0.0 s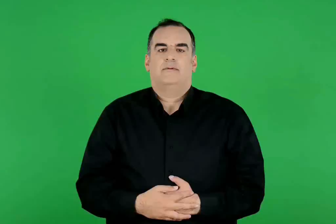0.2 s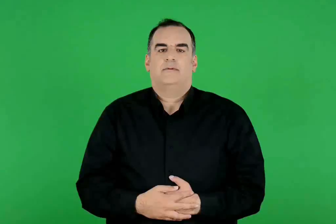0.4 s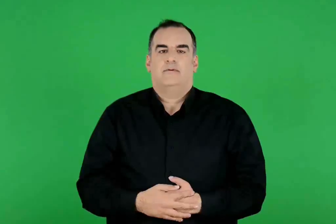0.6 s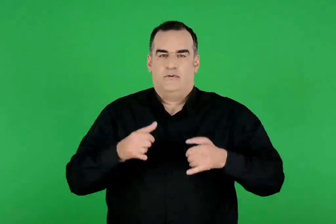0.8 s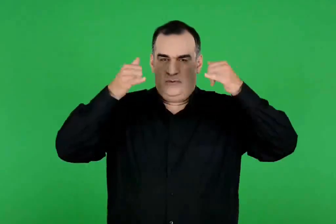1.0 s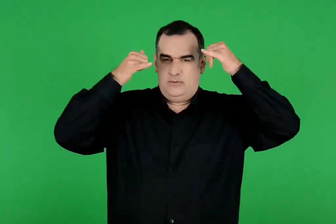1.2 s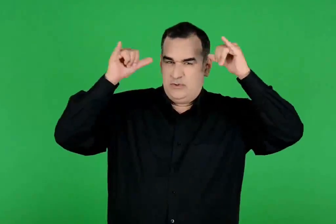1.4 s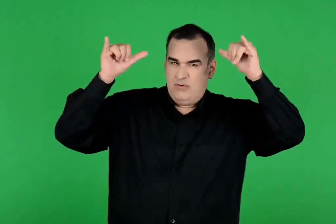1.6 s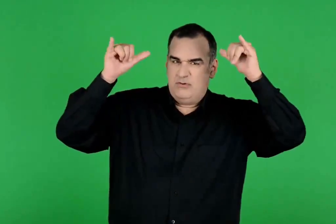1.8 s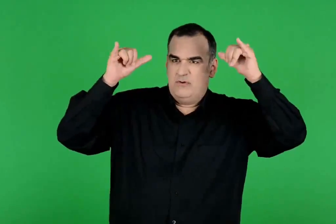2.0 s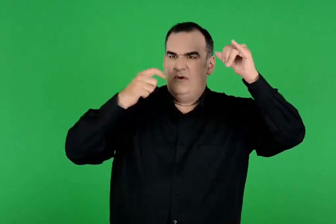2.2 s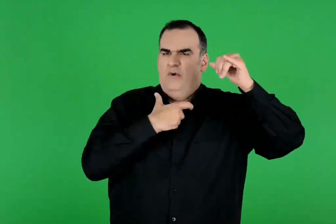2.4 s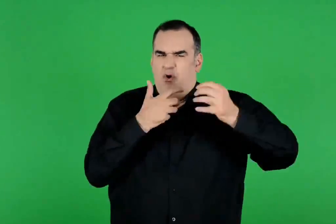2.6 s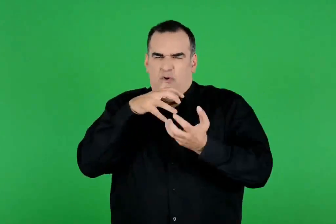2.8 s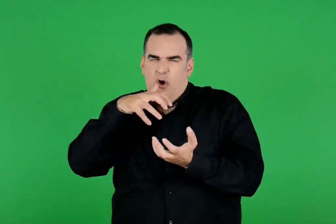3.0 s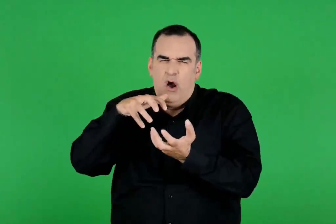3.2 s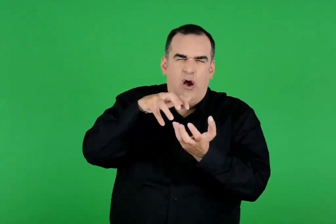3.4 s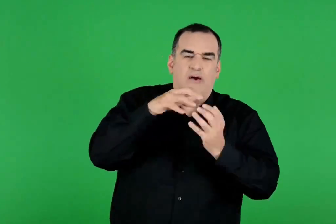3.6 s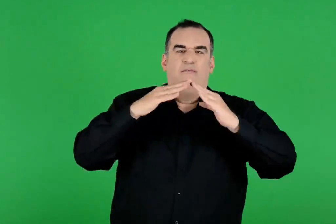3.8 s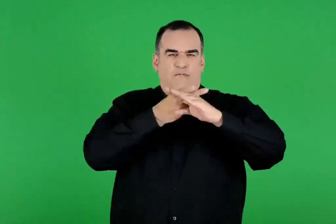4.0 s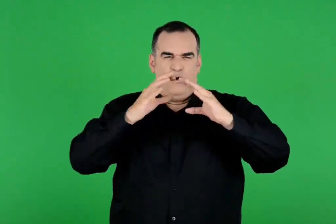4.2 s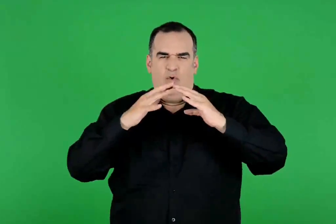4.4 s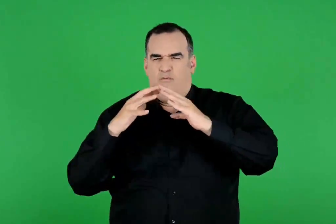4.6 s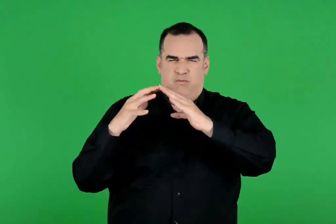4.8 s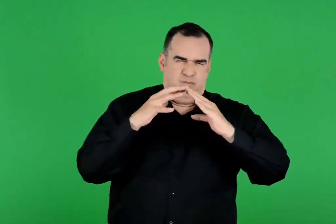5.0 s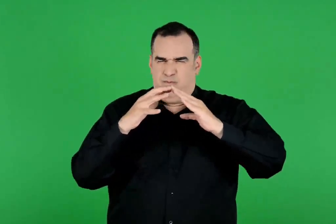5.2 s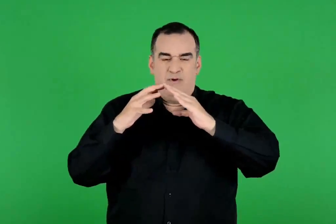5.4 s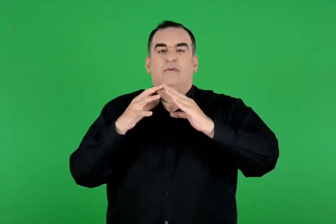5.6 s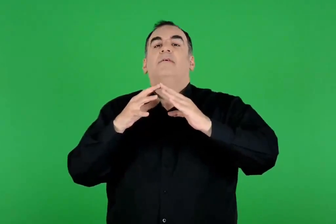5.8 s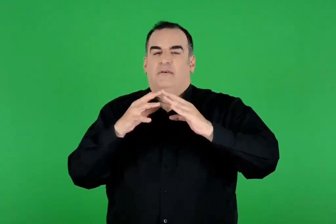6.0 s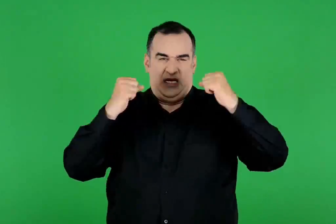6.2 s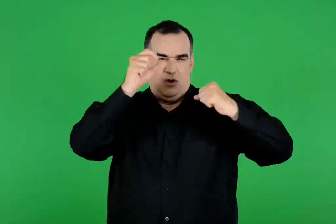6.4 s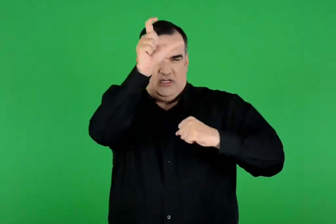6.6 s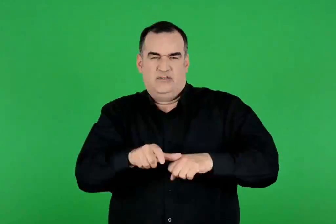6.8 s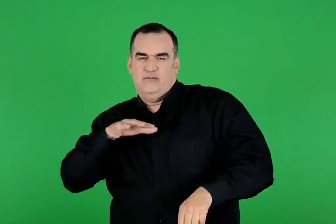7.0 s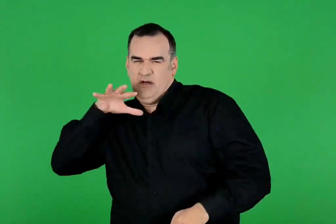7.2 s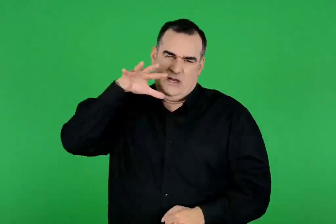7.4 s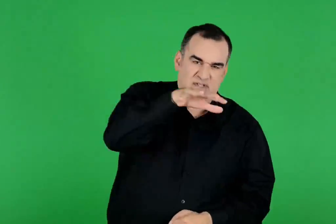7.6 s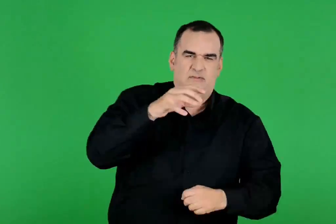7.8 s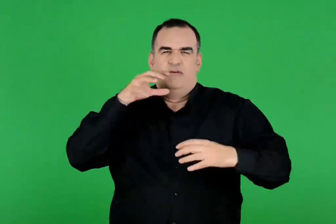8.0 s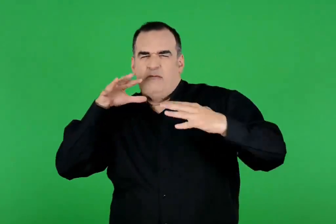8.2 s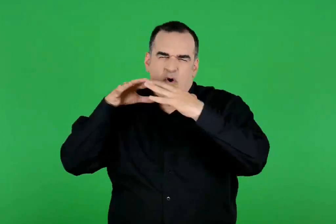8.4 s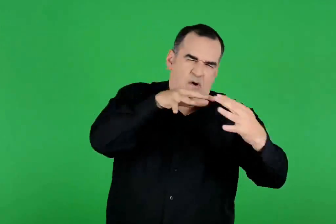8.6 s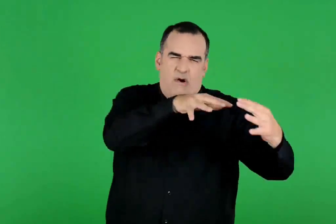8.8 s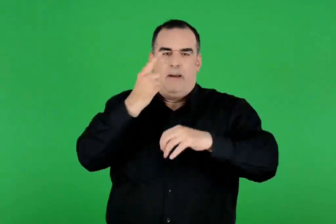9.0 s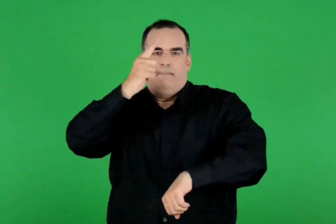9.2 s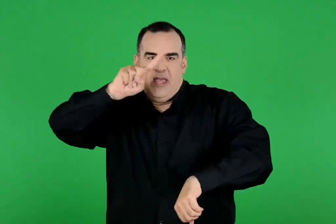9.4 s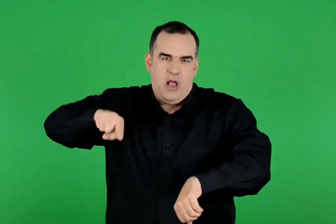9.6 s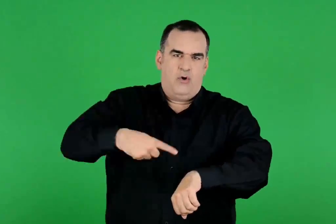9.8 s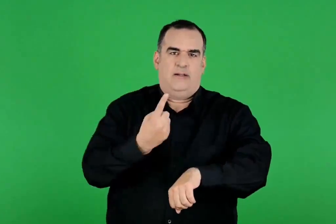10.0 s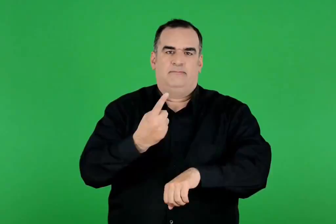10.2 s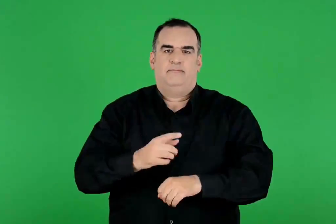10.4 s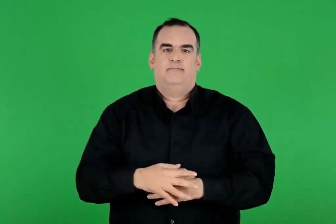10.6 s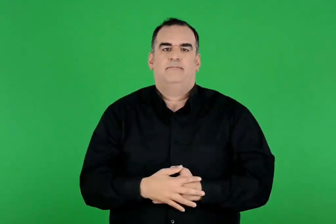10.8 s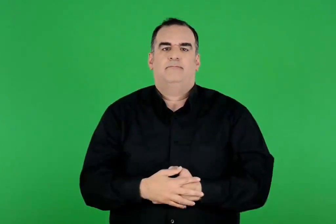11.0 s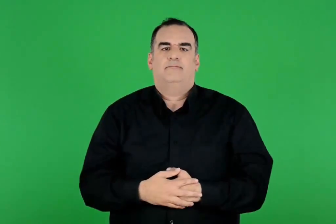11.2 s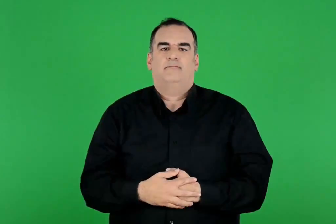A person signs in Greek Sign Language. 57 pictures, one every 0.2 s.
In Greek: το ζώο βρυχήθηκε και σείστηκε όλο το βουνό. όρμησε πάνω στον ήρωα και πάλευαν μια ώρα
